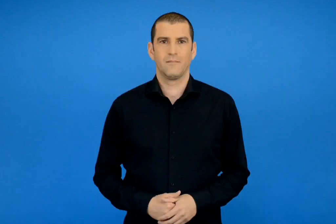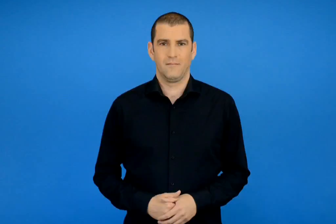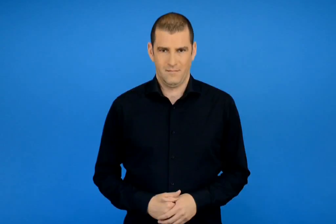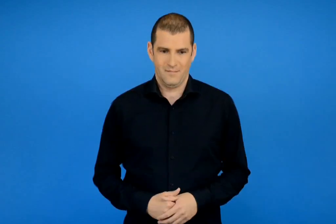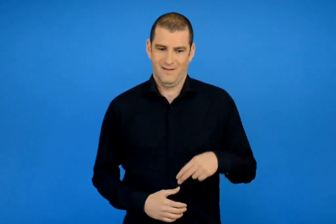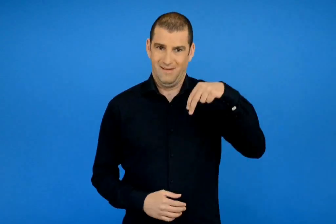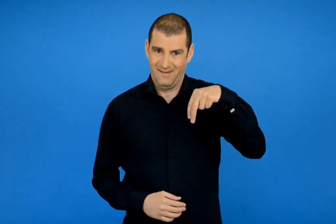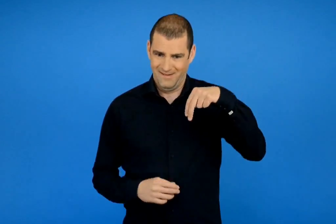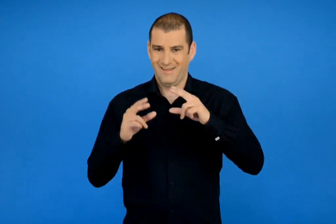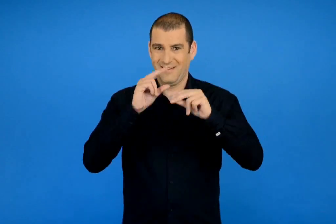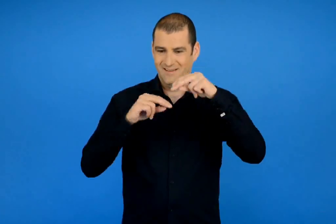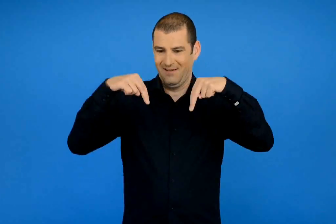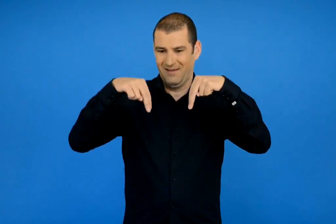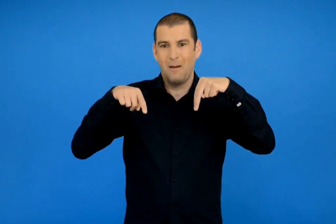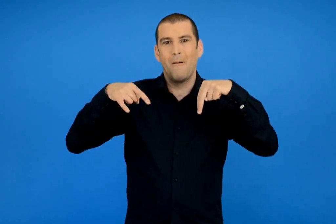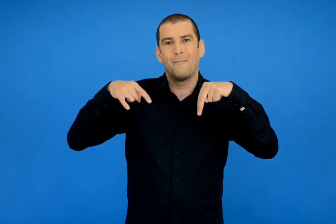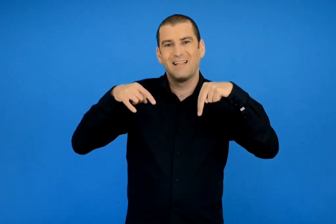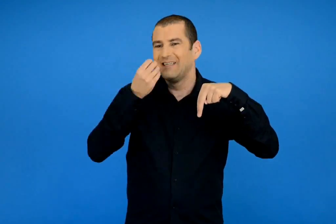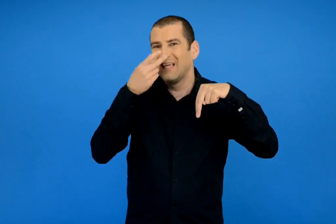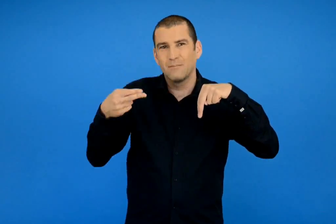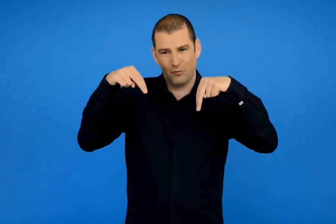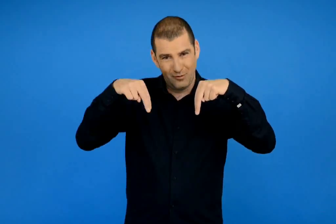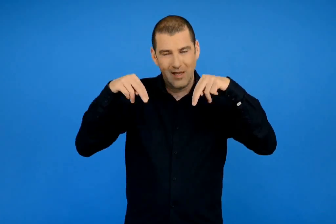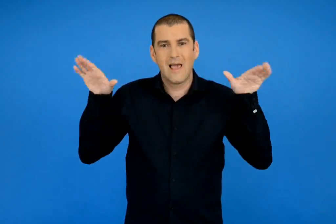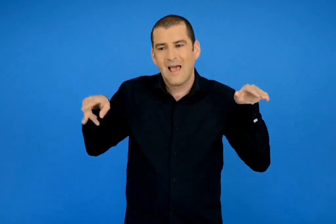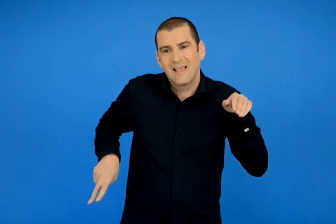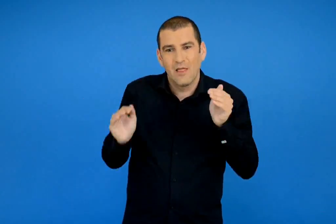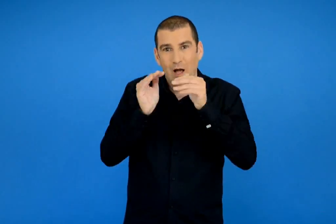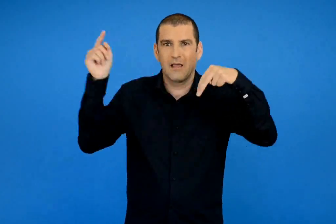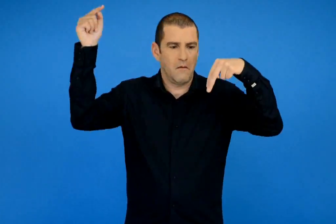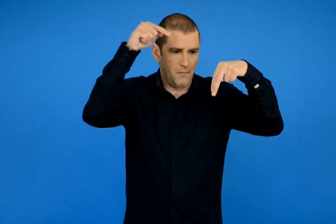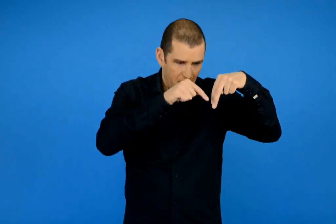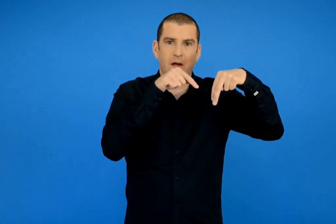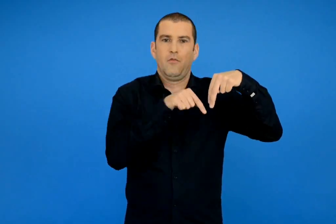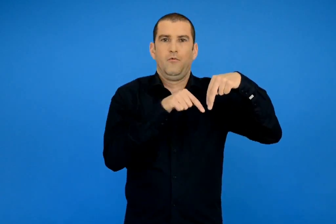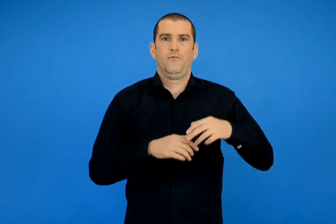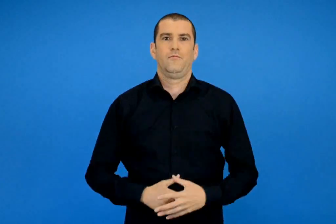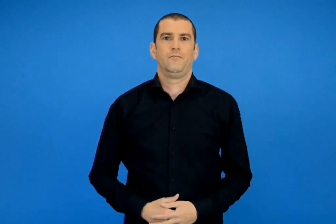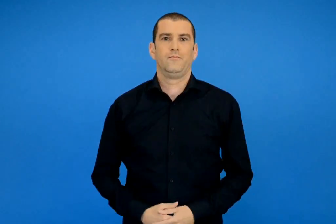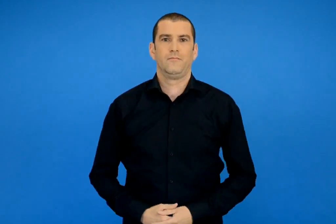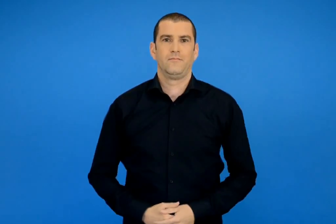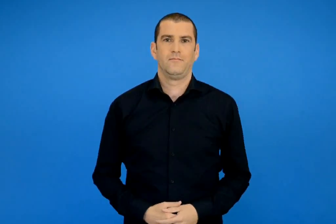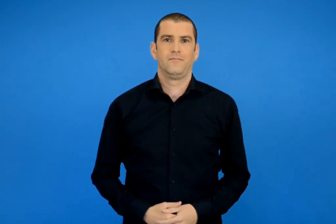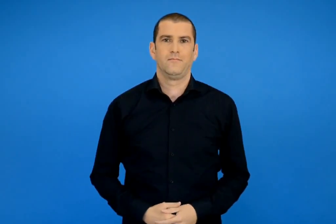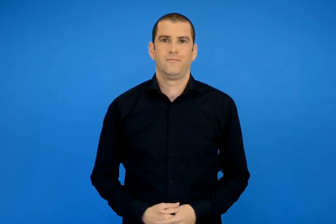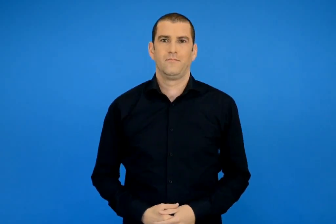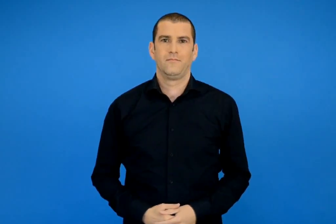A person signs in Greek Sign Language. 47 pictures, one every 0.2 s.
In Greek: και να την ώρα που τα έλεγε αυτά στον κυρ παντελή ήρθε το χελιδόνι και έπεσε μπροστά στα ποδιά της
